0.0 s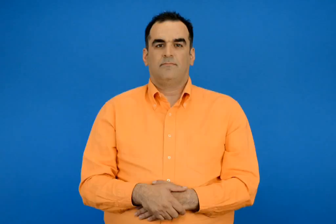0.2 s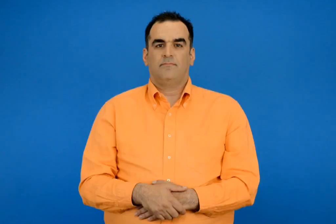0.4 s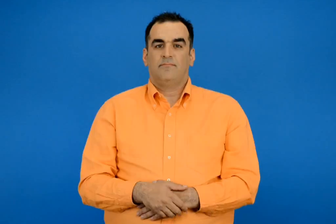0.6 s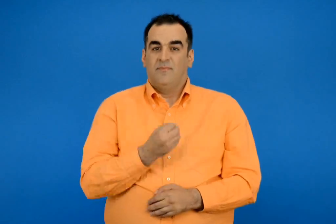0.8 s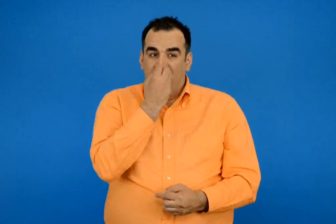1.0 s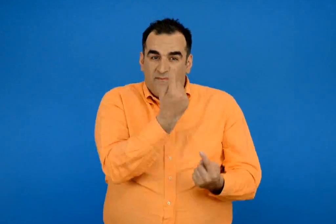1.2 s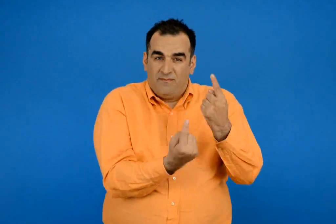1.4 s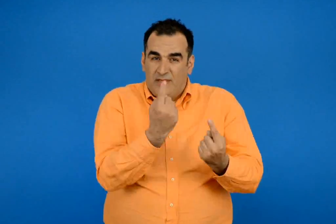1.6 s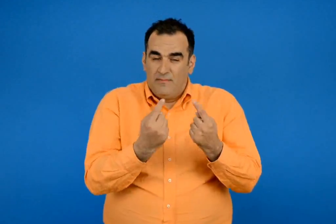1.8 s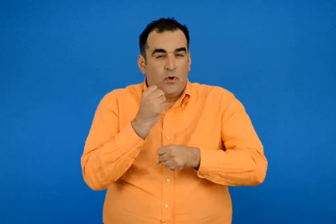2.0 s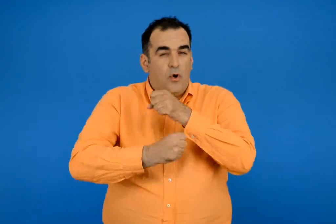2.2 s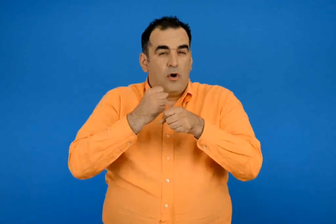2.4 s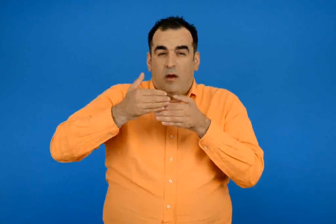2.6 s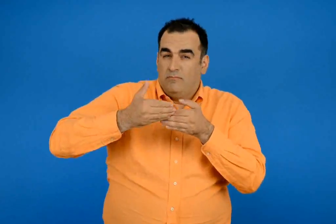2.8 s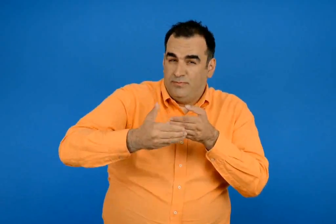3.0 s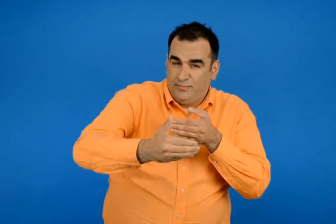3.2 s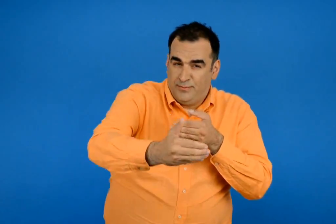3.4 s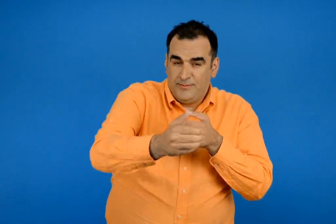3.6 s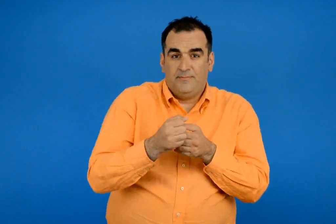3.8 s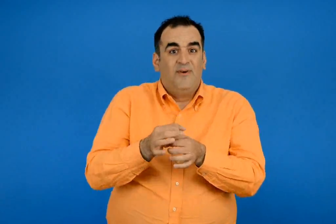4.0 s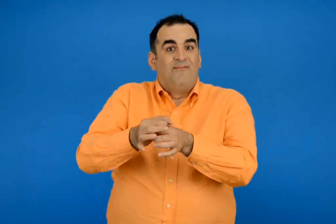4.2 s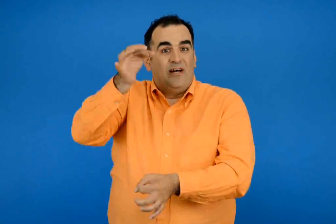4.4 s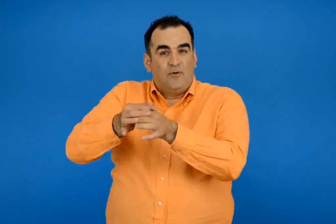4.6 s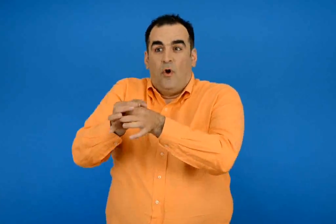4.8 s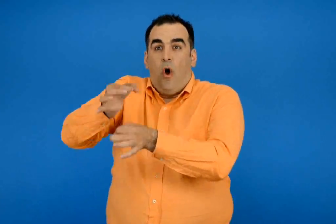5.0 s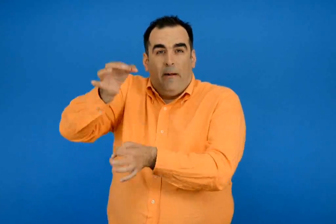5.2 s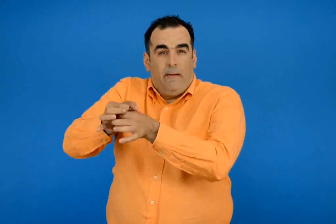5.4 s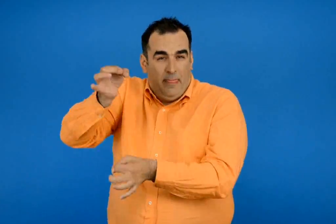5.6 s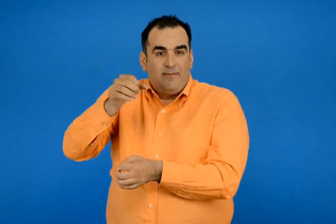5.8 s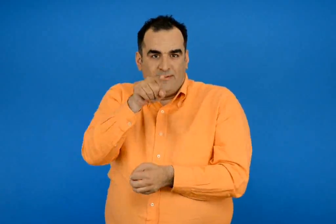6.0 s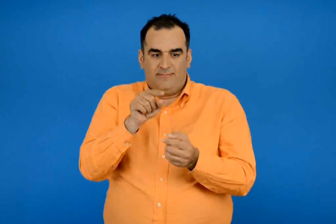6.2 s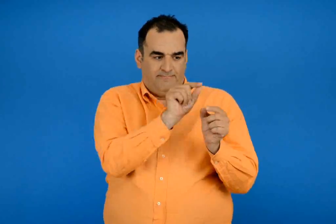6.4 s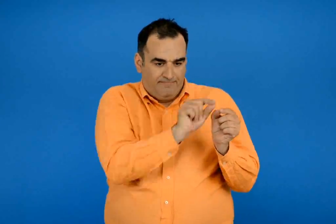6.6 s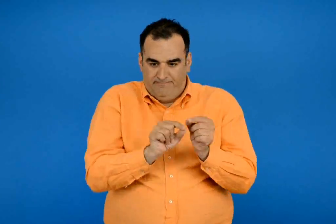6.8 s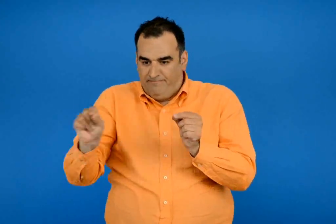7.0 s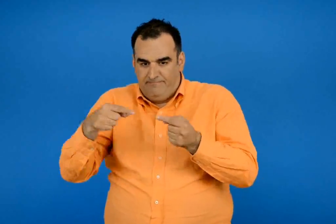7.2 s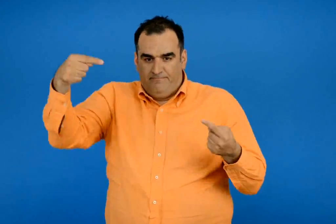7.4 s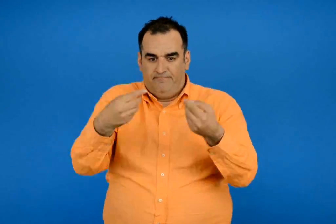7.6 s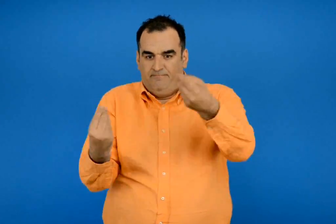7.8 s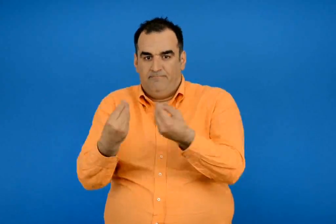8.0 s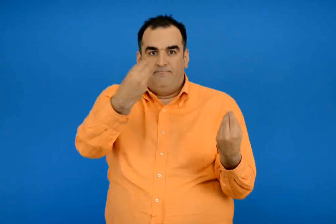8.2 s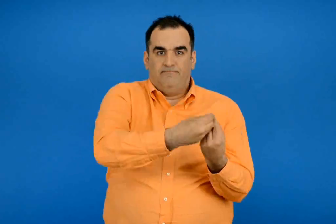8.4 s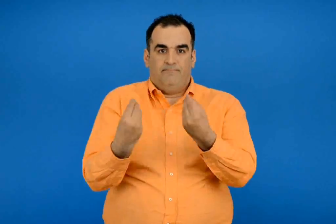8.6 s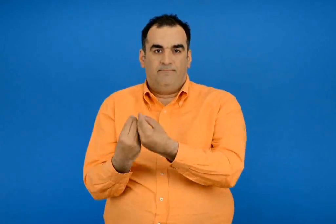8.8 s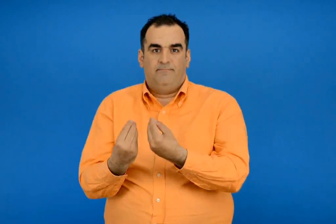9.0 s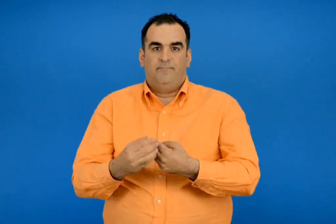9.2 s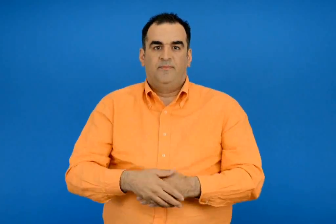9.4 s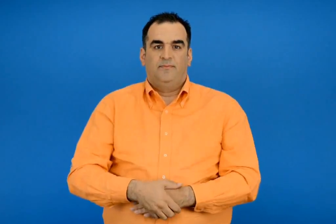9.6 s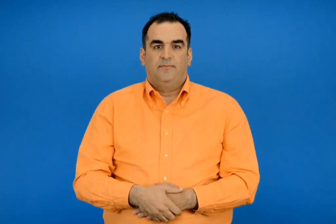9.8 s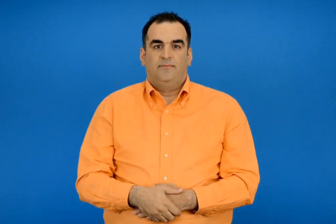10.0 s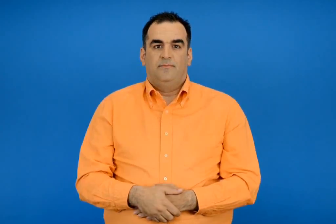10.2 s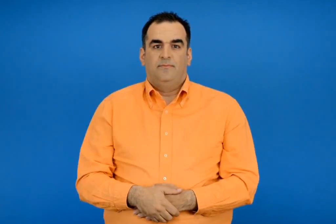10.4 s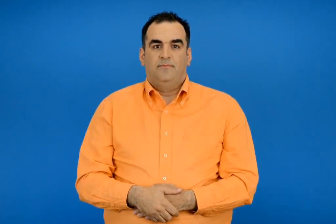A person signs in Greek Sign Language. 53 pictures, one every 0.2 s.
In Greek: αντιστοίχισε τα φυτά με την ομάδα στην οποία ανήκουν ανάλογα με τη διάρκεια της ζωής τους και το είδος του βλαστού τους
